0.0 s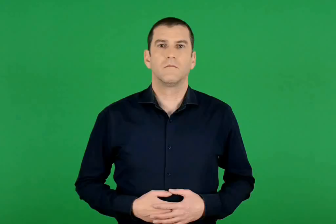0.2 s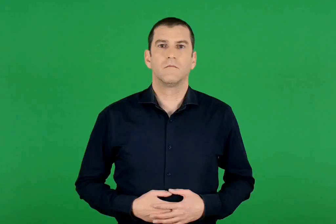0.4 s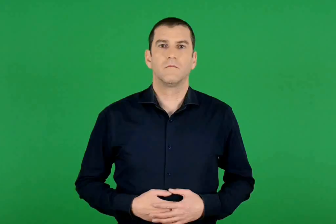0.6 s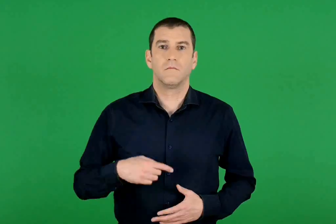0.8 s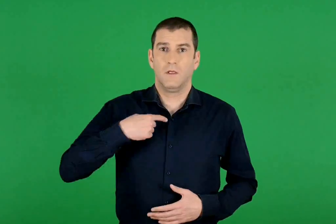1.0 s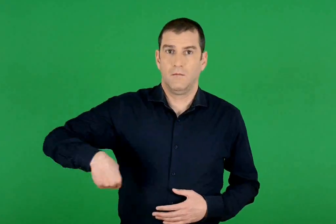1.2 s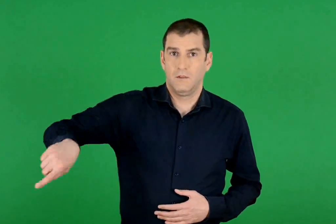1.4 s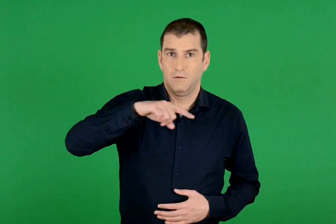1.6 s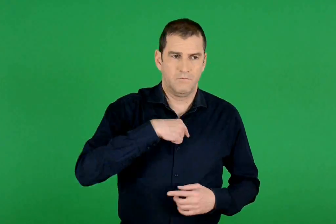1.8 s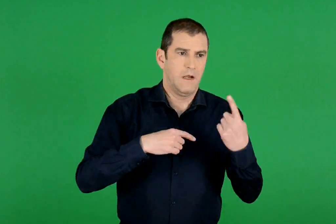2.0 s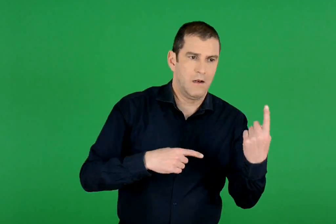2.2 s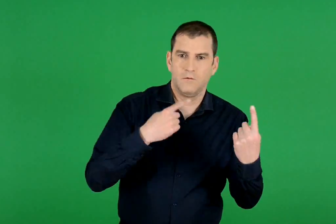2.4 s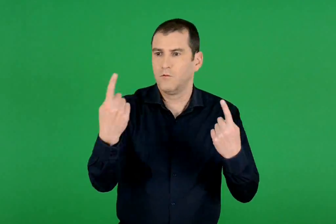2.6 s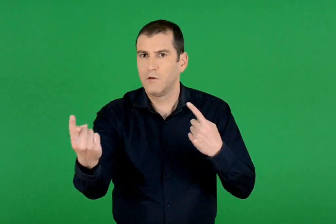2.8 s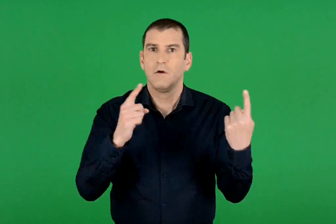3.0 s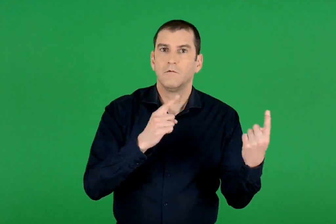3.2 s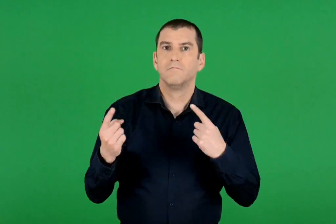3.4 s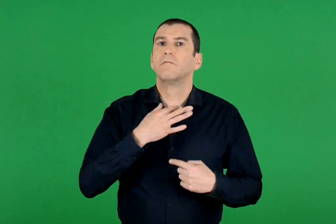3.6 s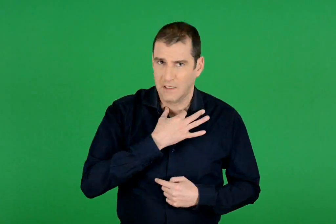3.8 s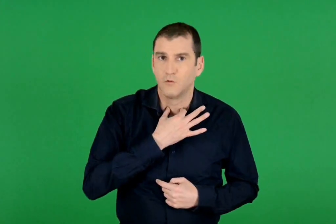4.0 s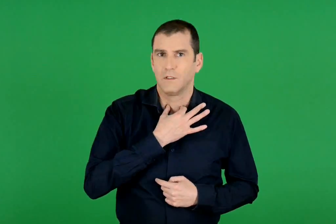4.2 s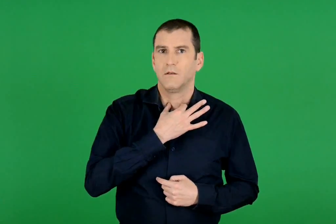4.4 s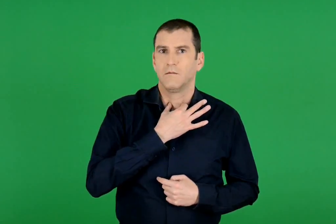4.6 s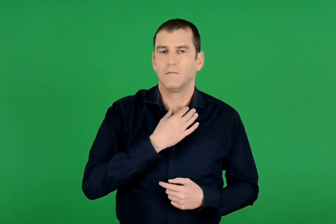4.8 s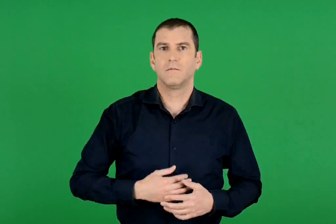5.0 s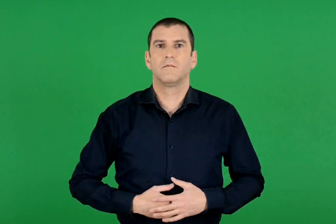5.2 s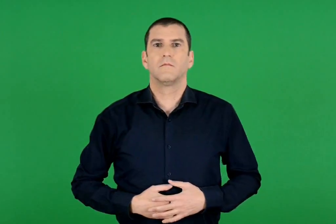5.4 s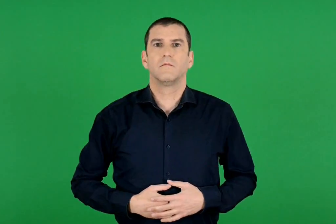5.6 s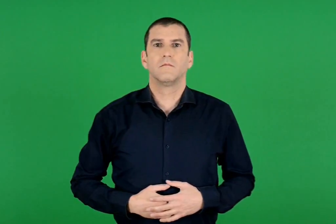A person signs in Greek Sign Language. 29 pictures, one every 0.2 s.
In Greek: χρειαζόμαστε ο ένας τον άλλον.
